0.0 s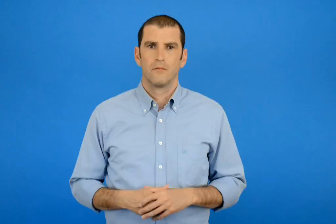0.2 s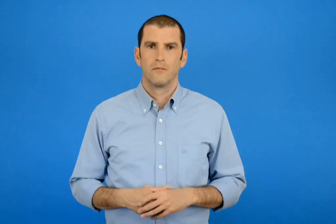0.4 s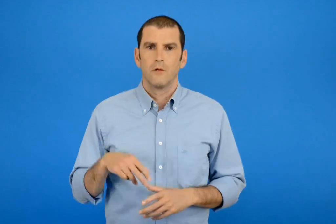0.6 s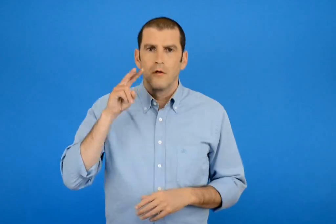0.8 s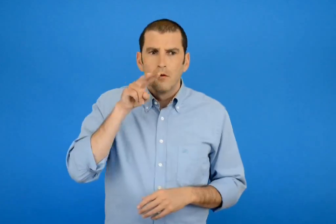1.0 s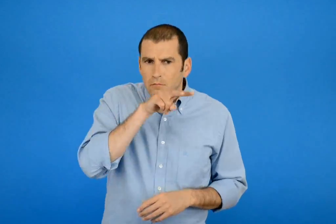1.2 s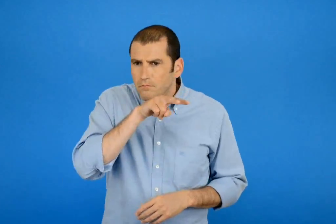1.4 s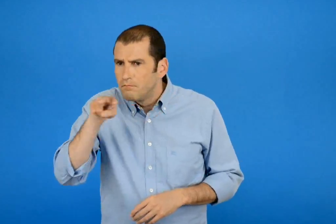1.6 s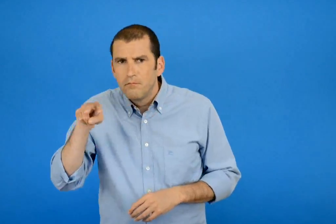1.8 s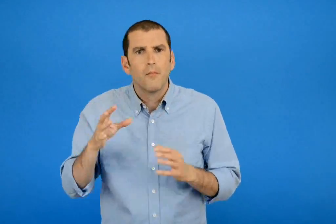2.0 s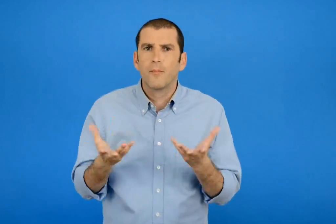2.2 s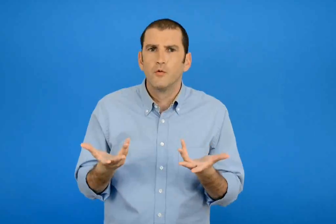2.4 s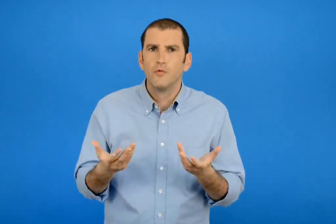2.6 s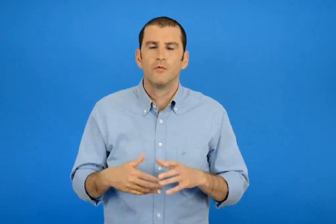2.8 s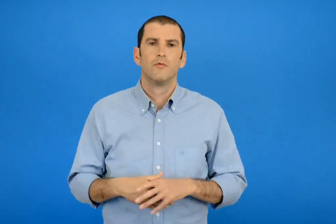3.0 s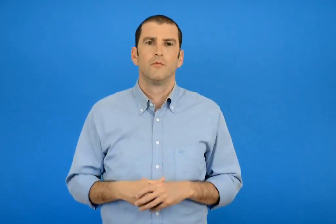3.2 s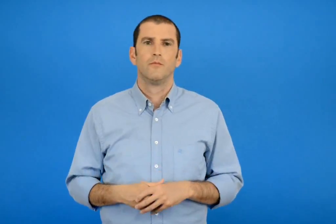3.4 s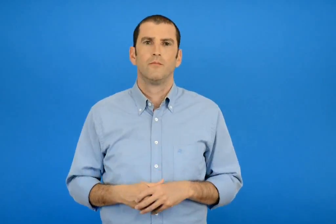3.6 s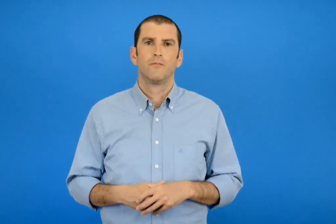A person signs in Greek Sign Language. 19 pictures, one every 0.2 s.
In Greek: πως τον διαβάζουμε ;
